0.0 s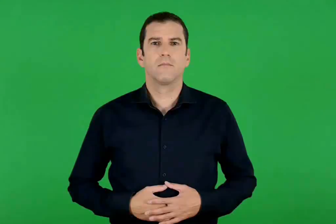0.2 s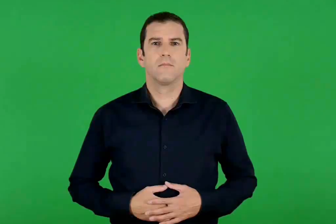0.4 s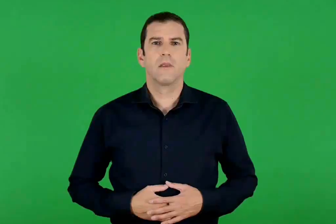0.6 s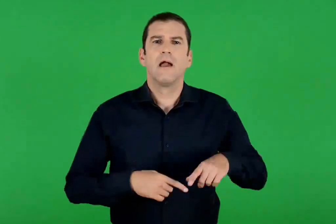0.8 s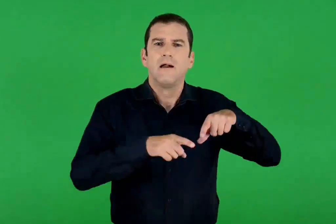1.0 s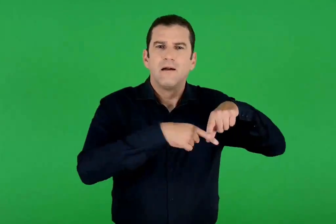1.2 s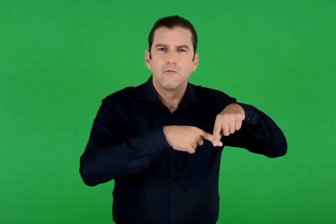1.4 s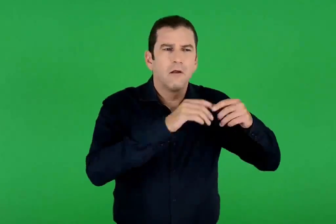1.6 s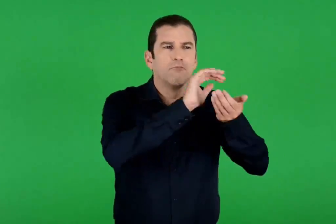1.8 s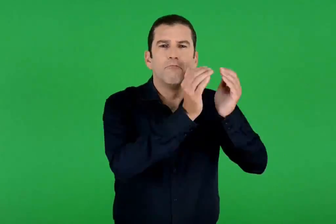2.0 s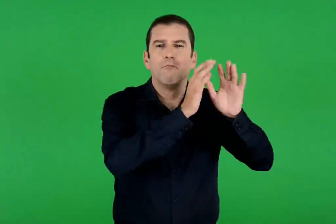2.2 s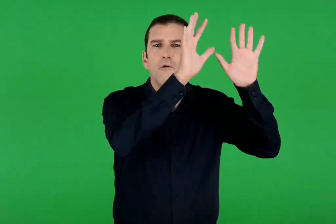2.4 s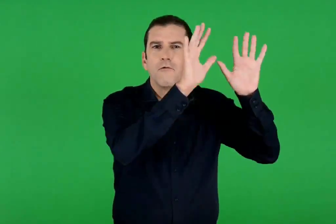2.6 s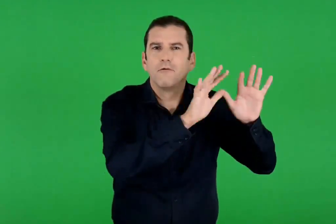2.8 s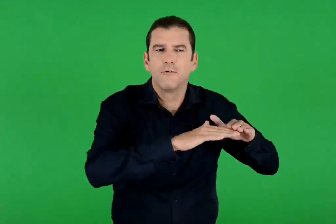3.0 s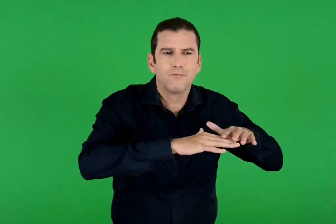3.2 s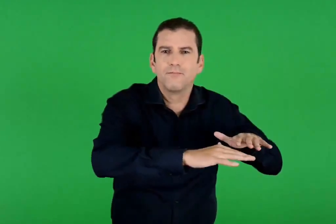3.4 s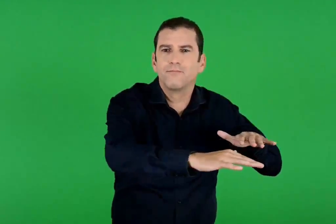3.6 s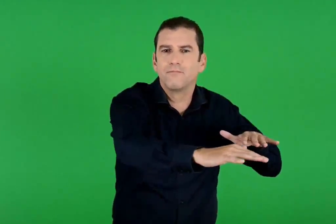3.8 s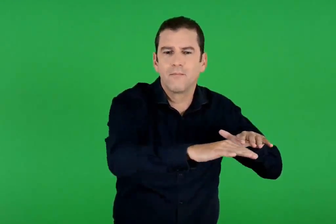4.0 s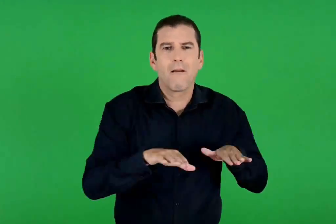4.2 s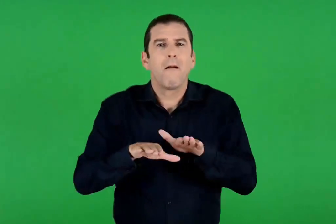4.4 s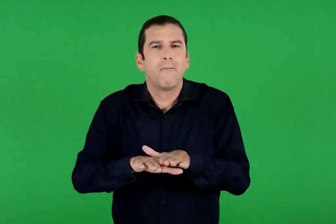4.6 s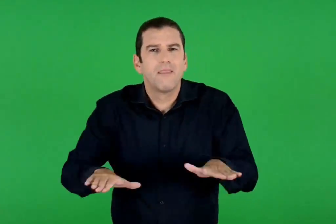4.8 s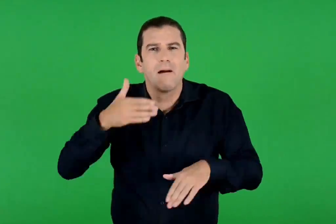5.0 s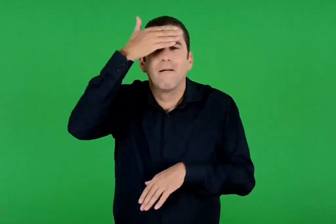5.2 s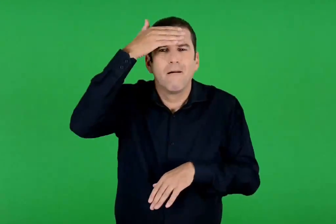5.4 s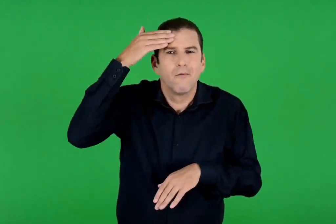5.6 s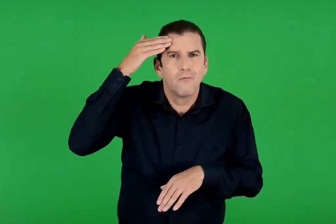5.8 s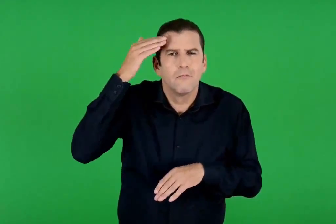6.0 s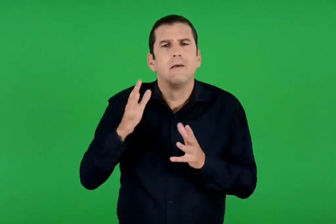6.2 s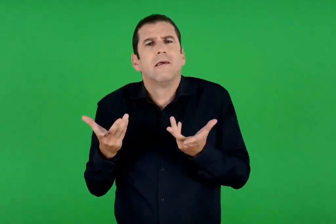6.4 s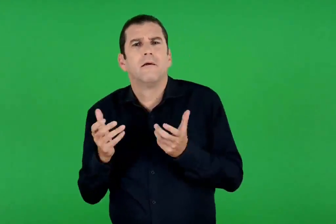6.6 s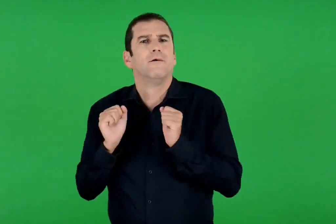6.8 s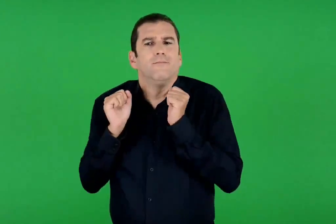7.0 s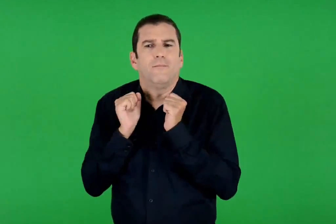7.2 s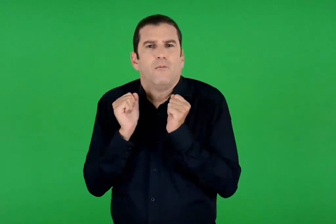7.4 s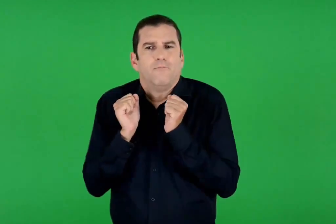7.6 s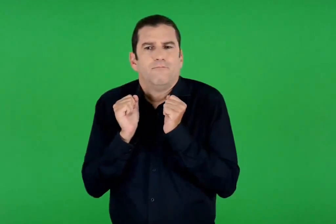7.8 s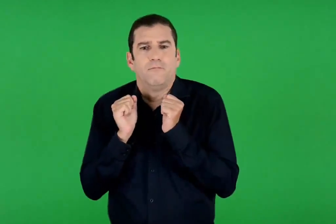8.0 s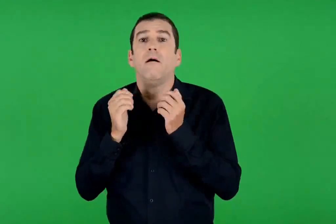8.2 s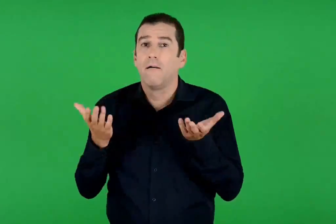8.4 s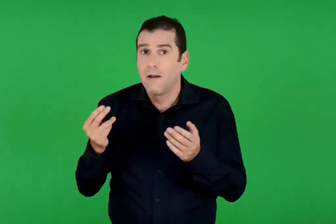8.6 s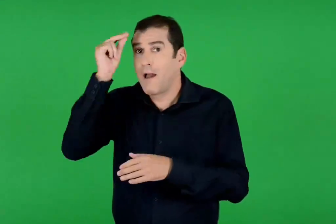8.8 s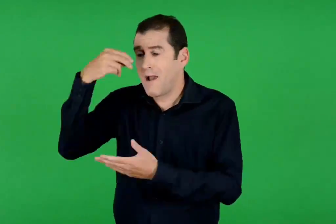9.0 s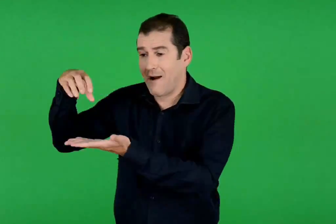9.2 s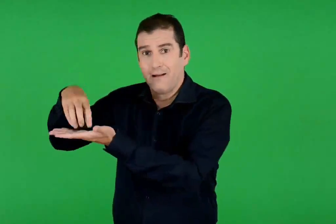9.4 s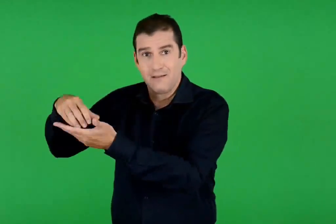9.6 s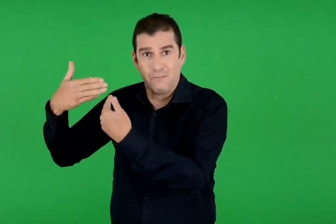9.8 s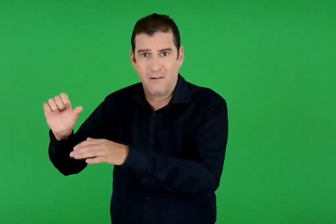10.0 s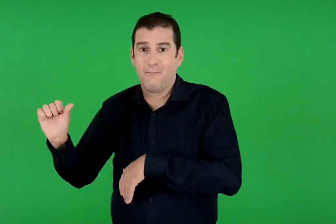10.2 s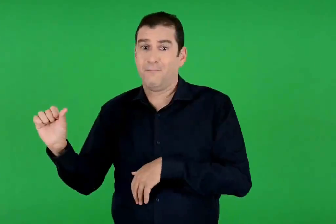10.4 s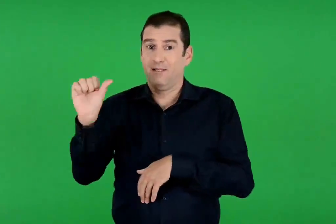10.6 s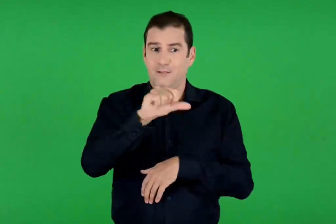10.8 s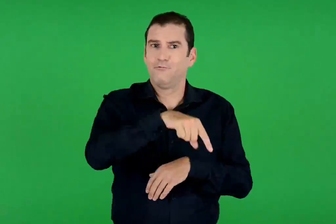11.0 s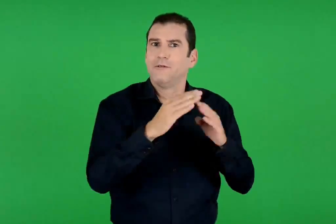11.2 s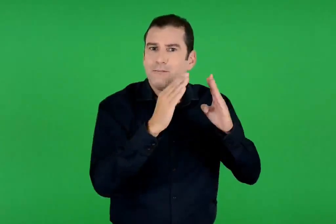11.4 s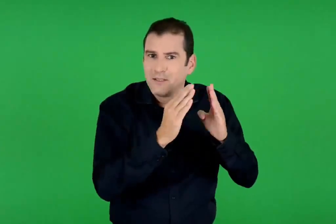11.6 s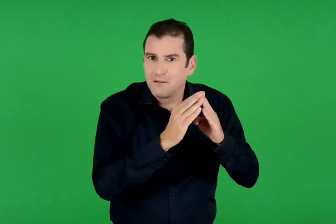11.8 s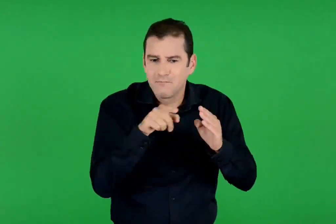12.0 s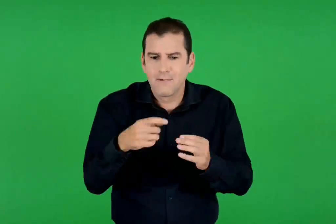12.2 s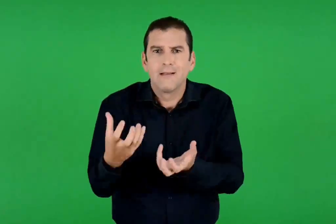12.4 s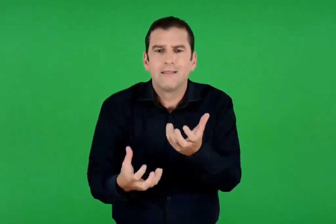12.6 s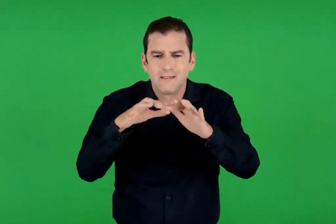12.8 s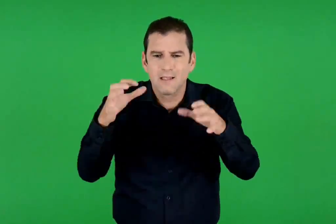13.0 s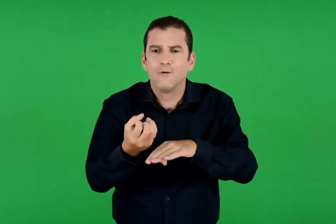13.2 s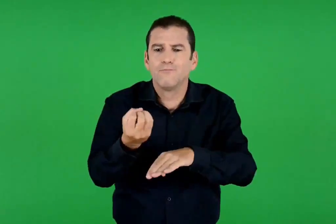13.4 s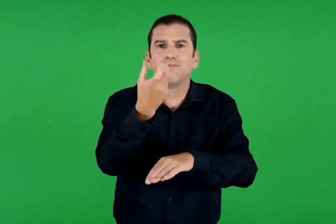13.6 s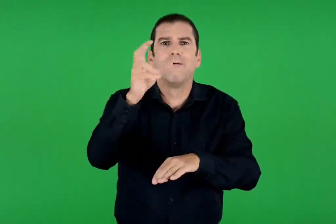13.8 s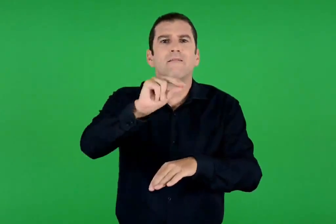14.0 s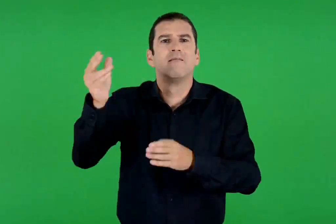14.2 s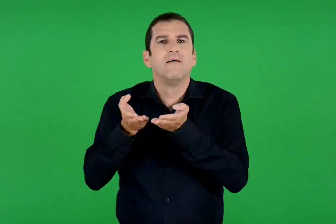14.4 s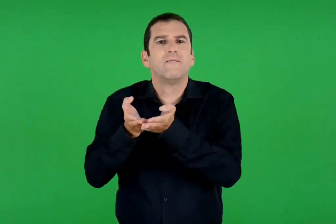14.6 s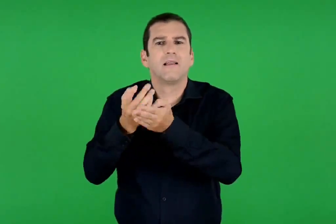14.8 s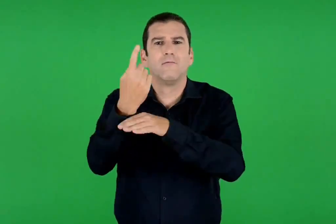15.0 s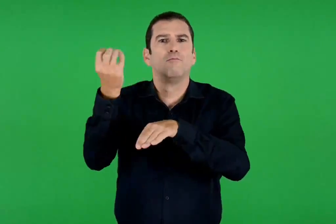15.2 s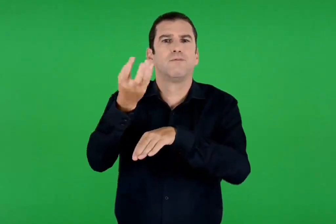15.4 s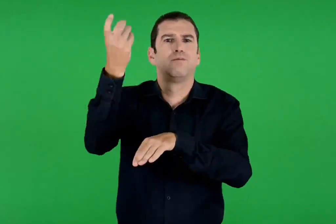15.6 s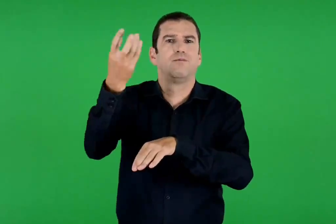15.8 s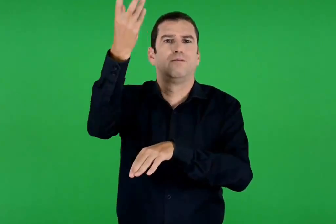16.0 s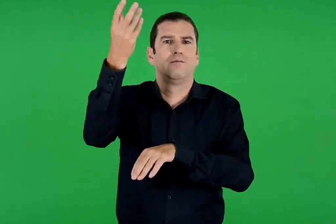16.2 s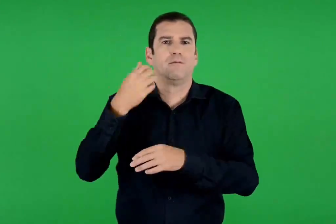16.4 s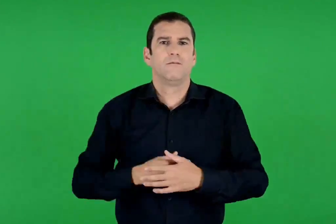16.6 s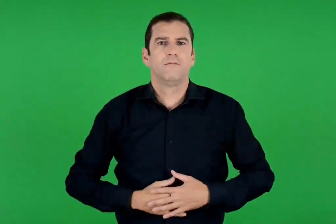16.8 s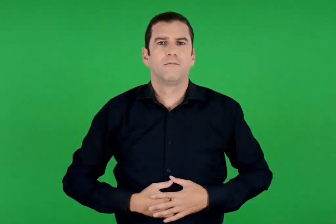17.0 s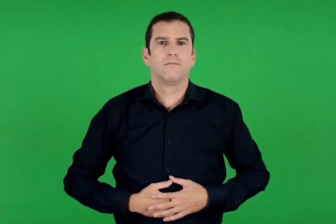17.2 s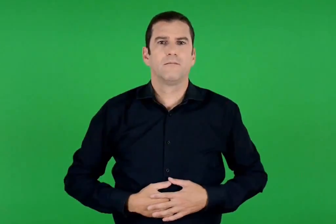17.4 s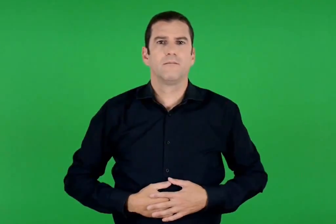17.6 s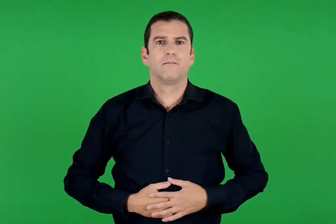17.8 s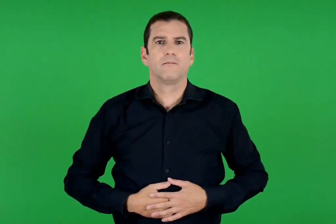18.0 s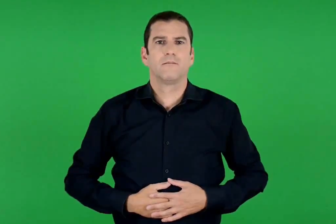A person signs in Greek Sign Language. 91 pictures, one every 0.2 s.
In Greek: χριστούγεννα χιονισμένα , παιδικής αθωότητας ή απλώς παγωμένα , αλλά γυρίζοντας από την εκκλησία στο σπίτι , το τζάκι να καίει παπόρι
